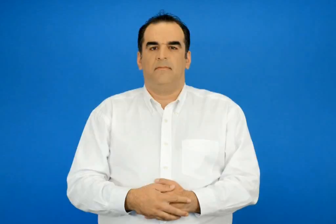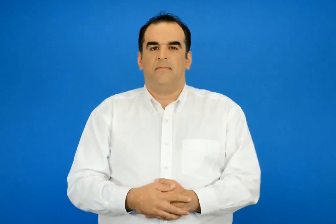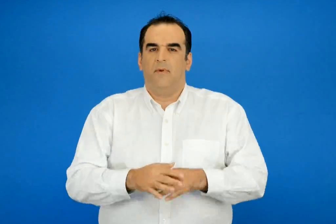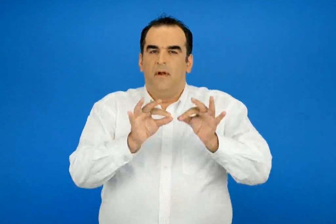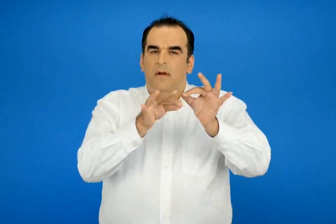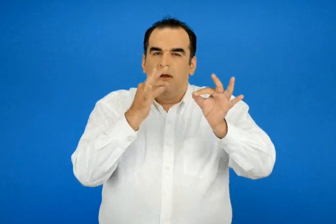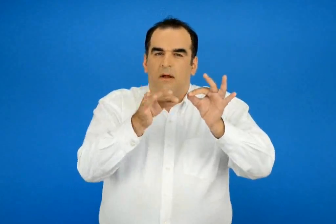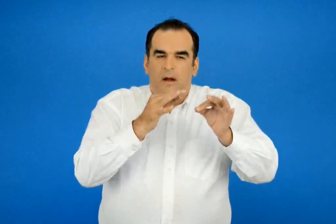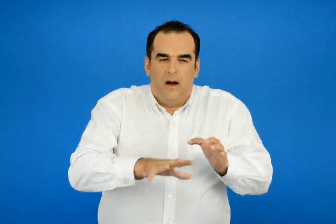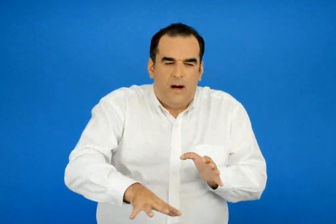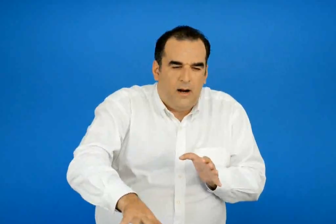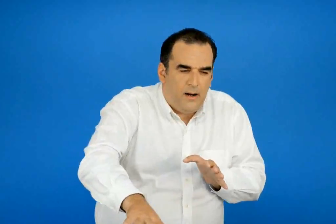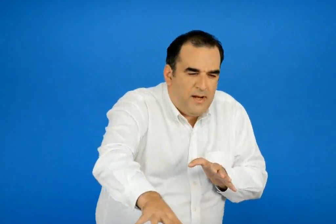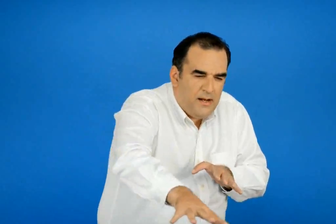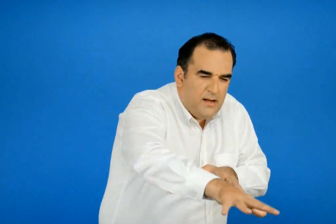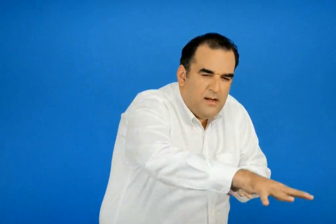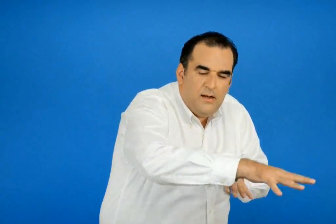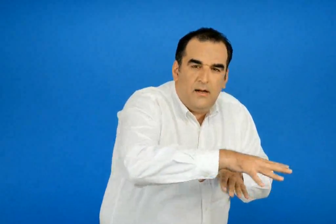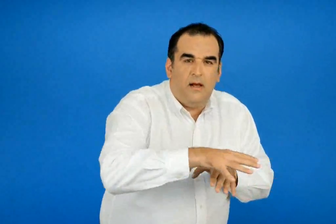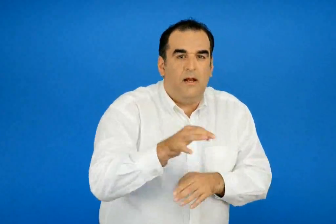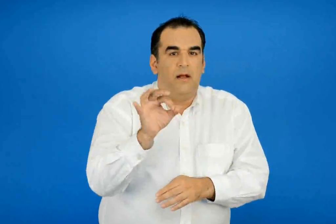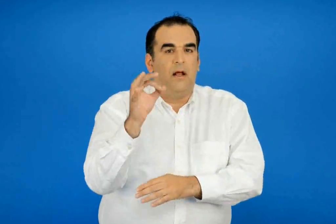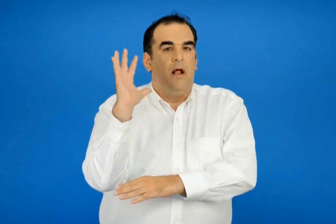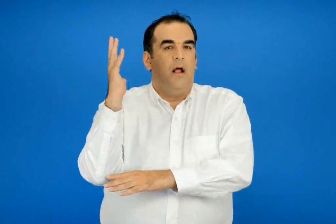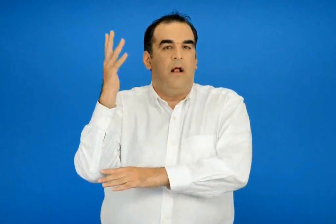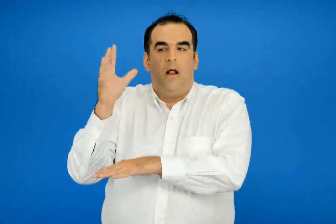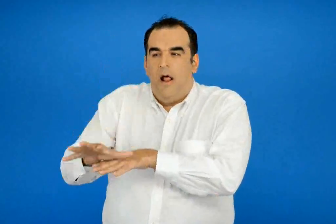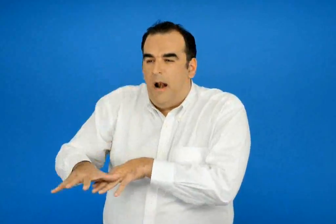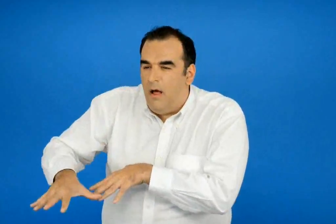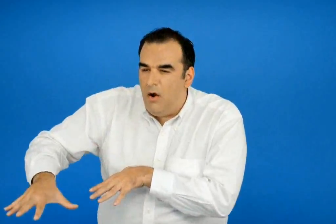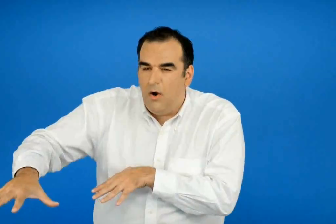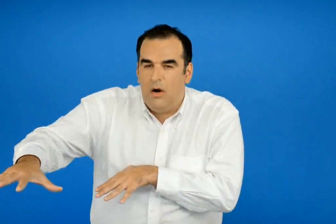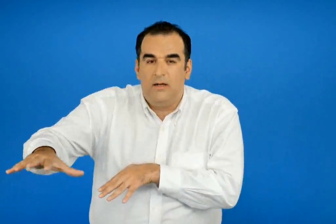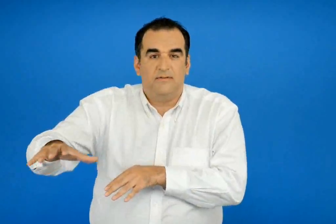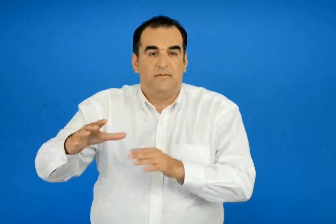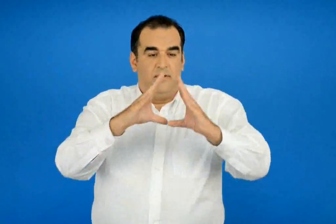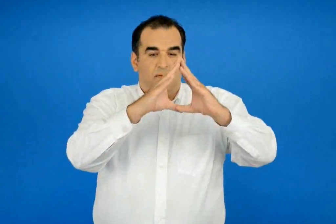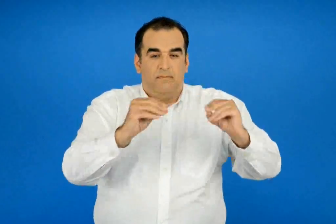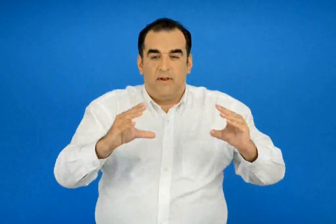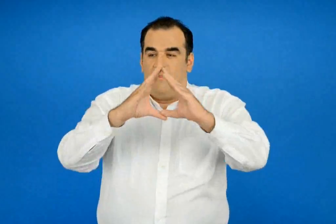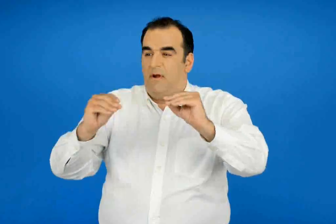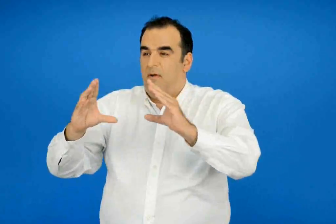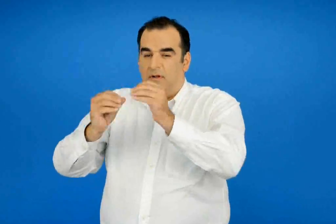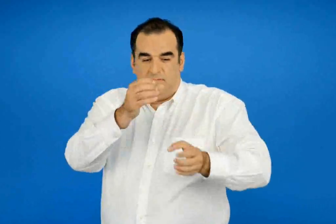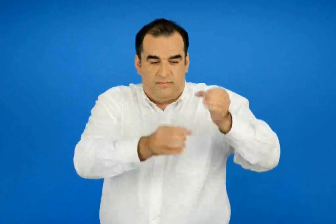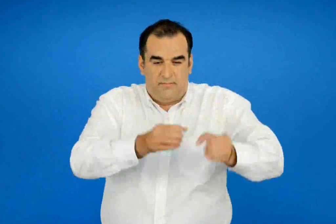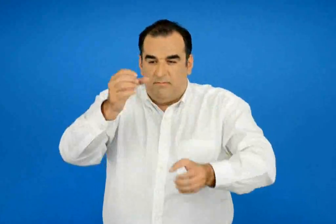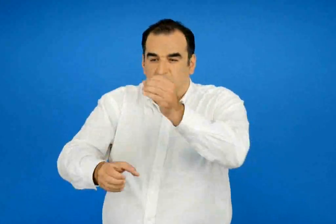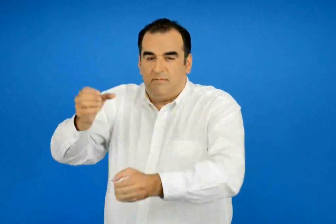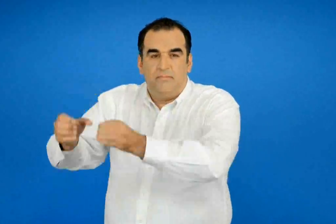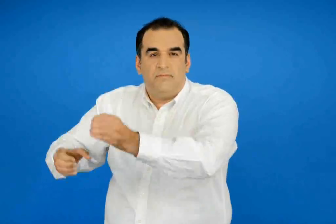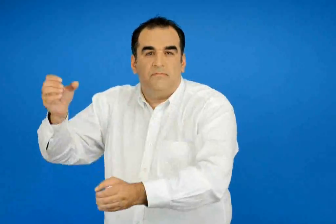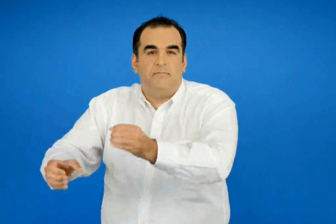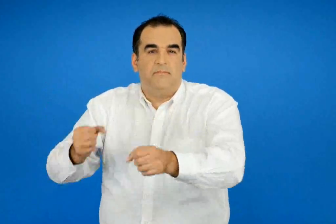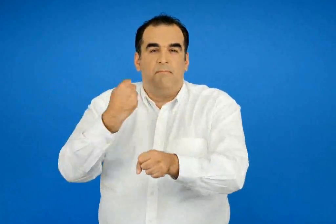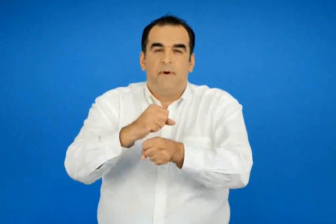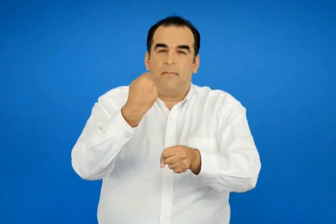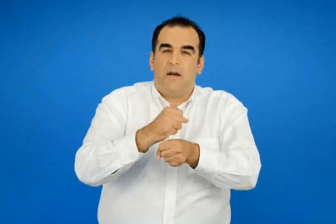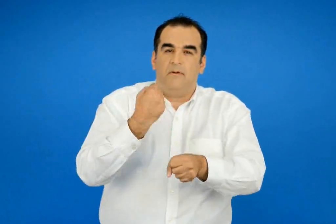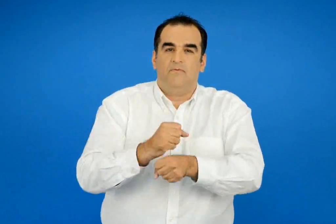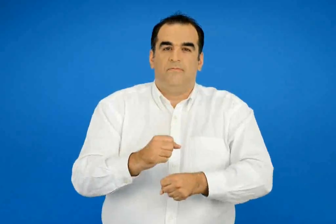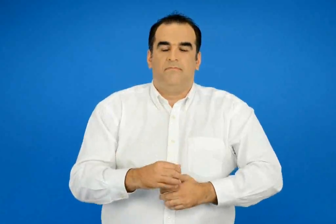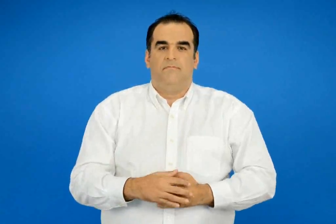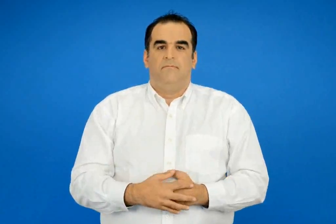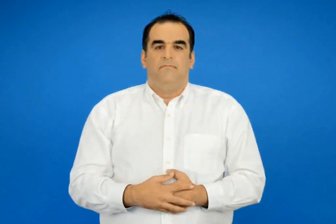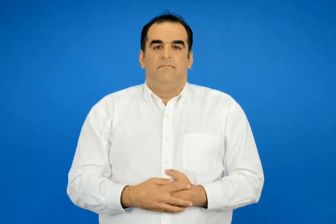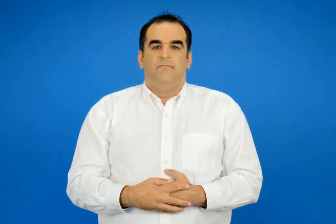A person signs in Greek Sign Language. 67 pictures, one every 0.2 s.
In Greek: έχει αμπέλια ελαιώνες μαρμαρένιους παρθενώνες
